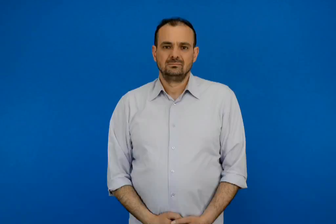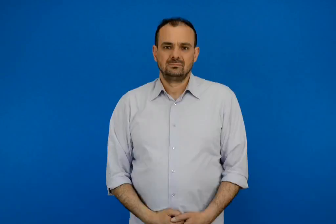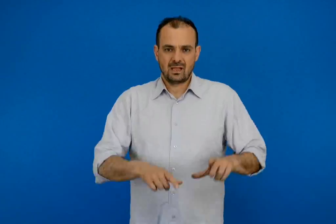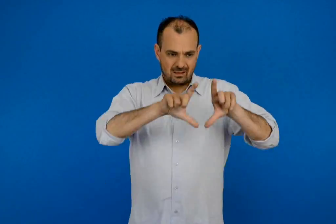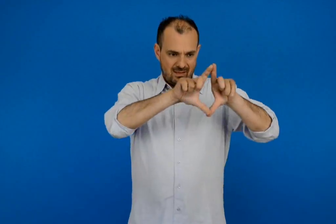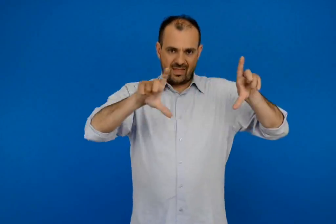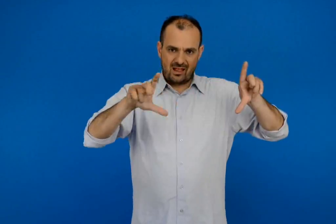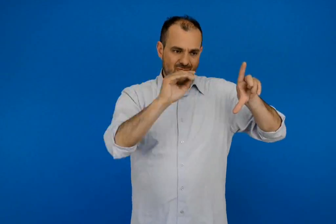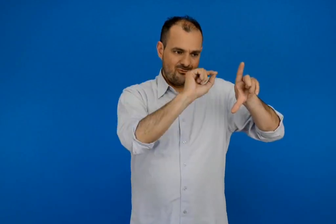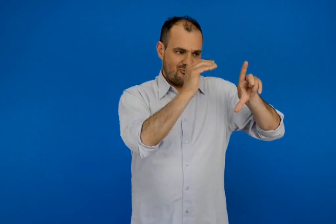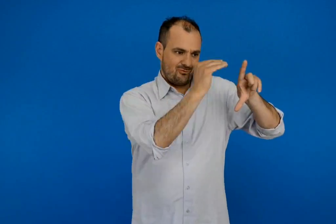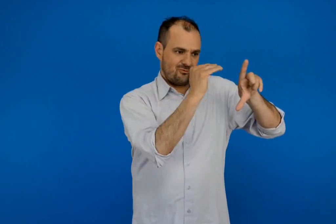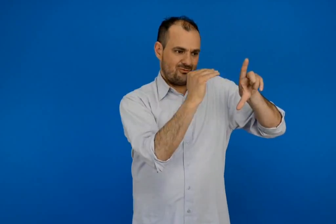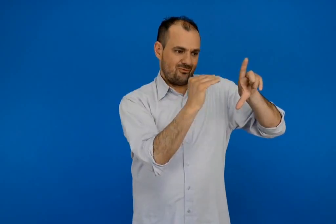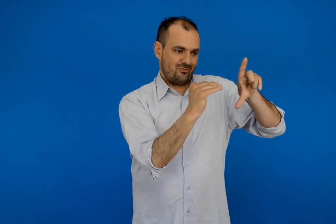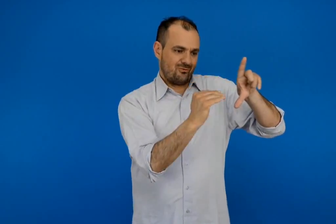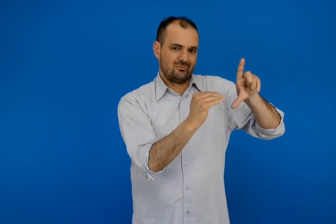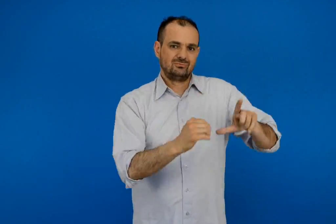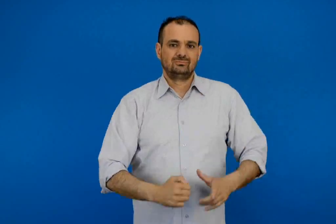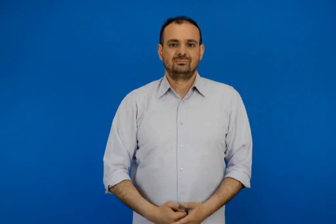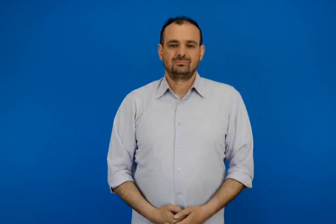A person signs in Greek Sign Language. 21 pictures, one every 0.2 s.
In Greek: δελτίο ταυτότητας
